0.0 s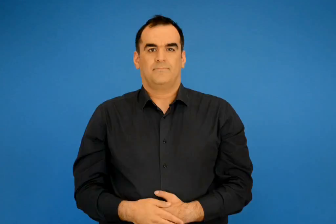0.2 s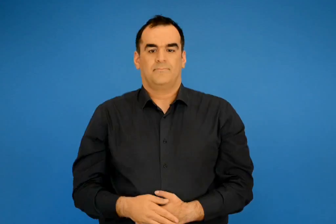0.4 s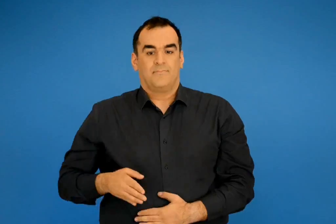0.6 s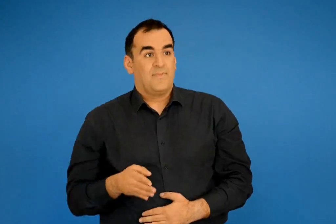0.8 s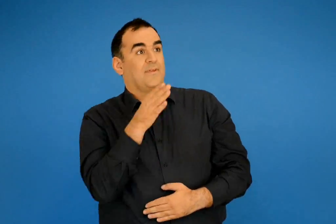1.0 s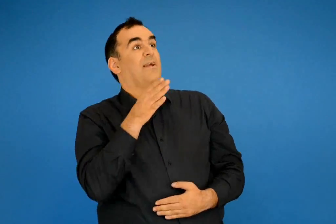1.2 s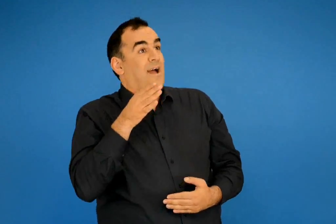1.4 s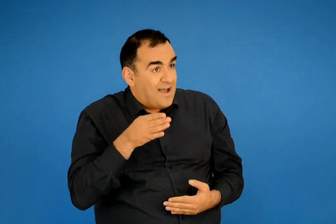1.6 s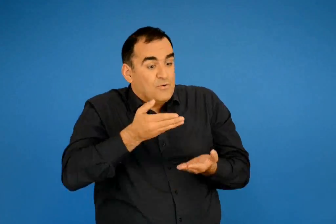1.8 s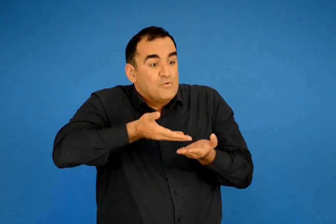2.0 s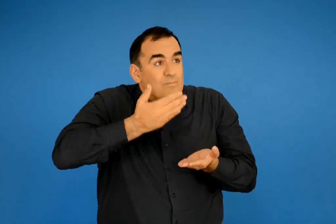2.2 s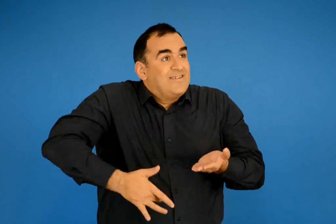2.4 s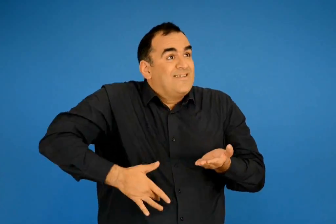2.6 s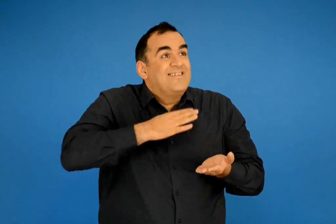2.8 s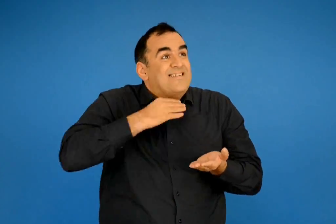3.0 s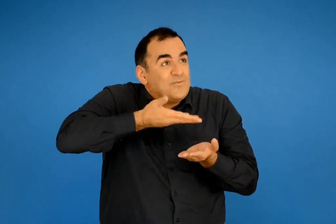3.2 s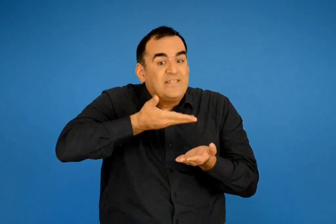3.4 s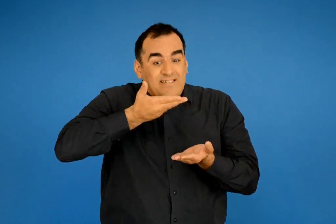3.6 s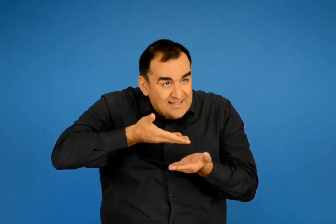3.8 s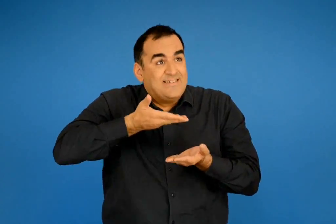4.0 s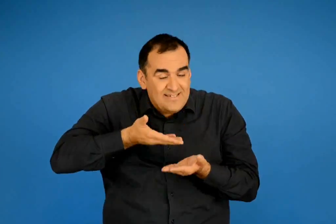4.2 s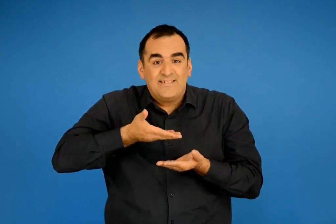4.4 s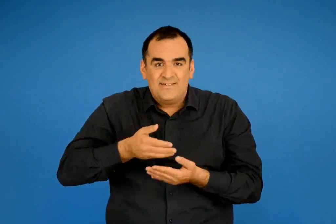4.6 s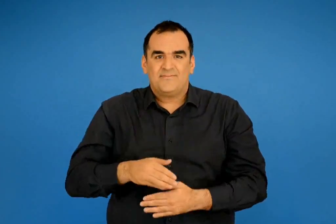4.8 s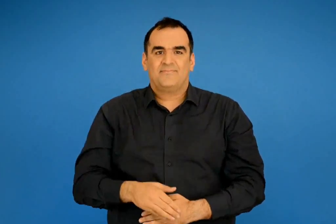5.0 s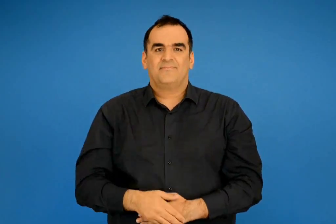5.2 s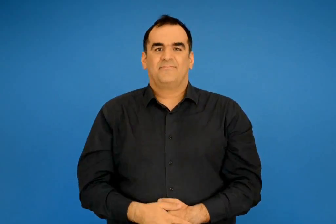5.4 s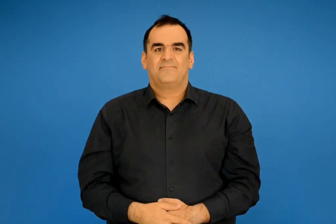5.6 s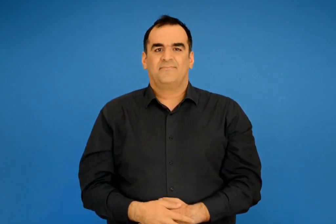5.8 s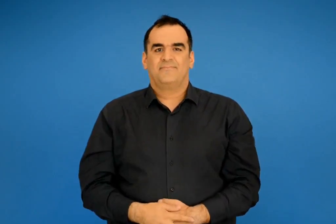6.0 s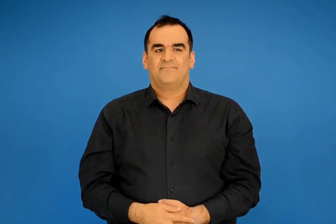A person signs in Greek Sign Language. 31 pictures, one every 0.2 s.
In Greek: καραγκιόζης η συνταγή του πατσά είναι
